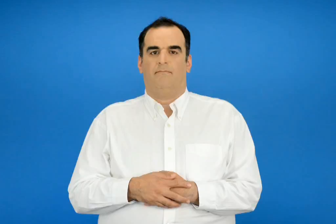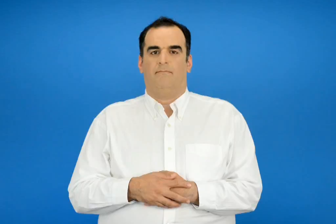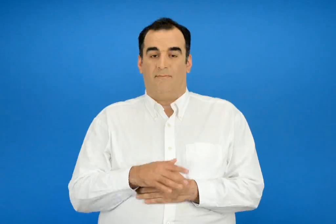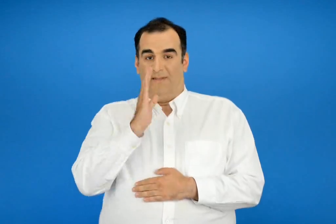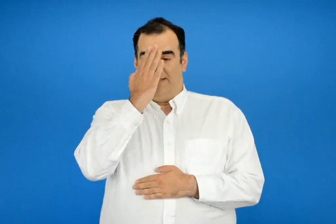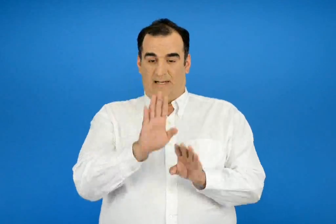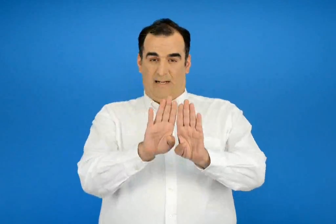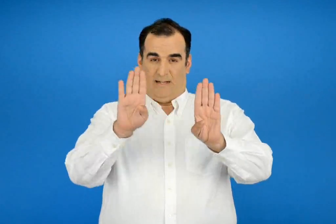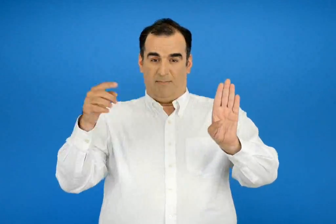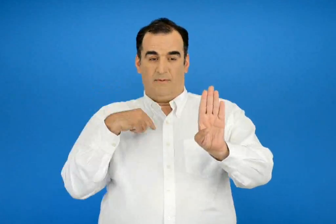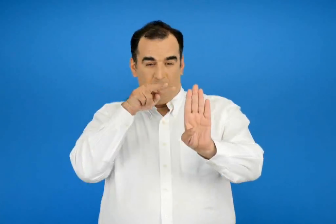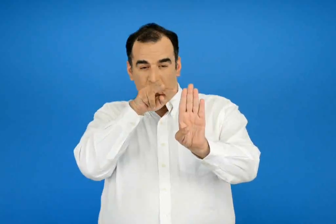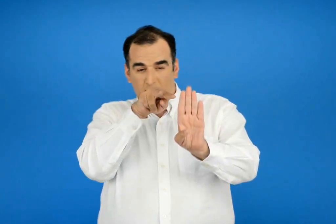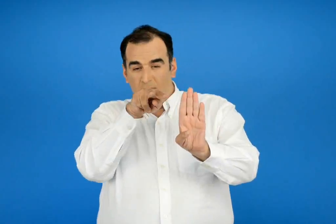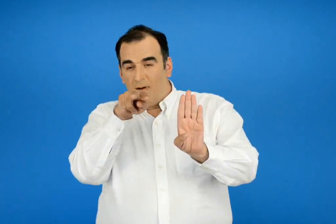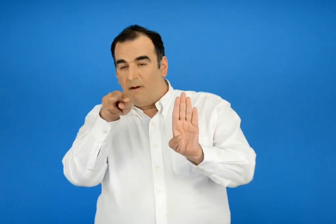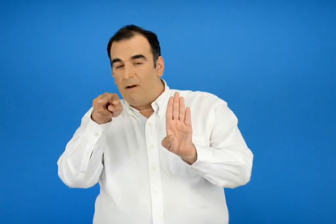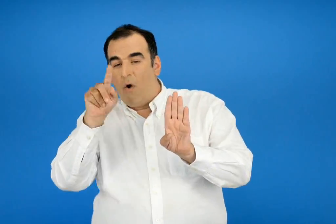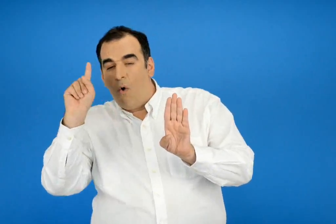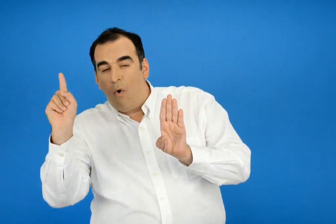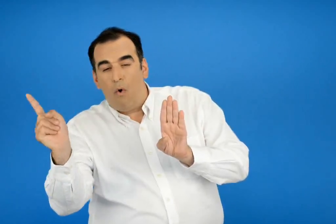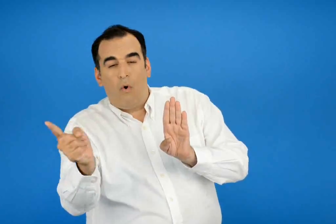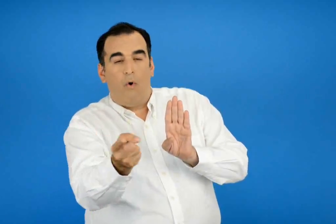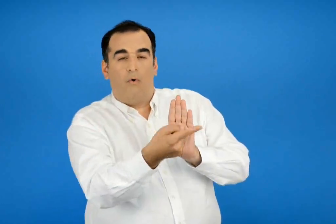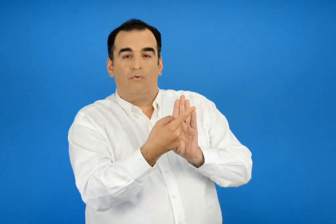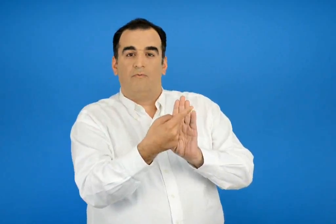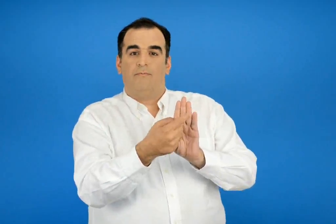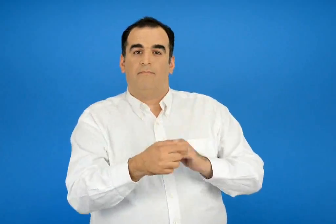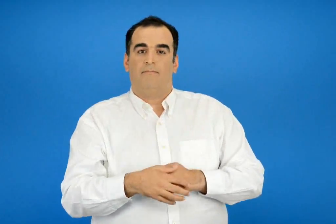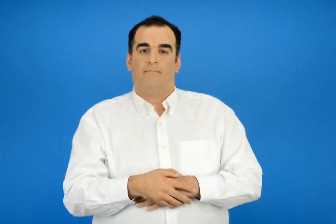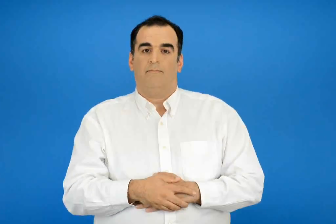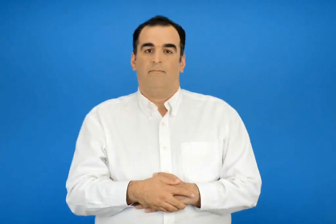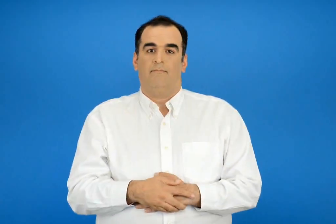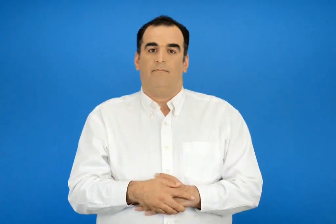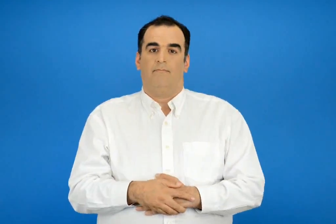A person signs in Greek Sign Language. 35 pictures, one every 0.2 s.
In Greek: και εγώ τους κοιτάζω όλους πίσω από το τζάμι
